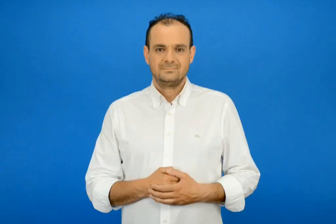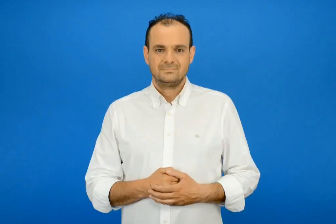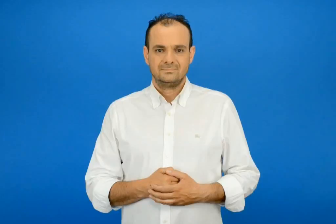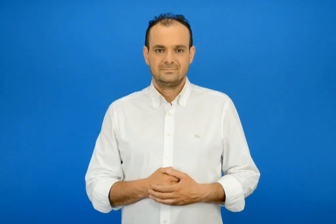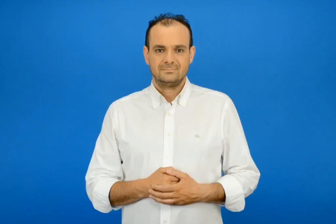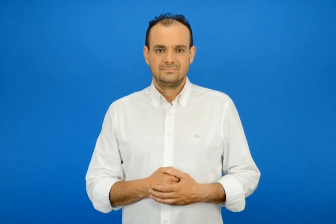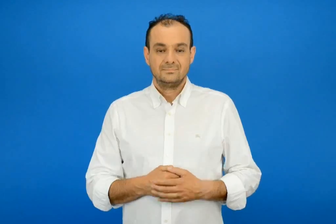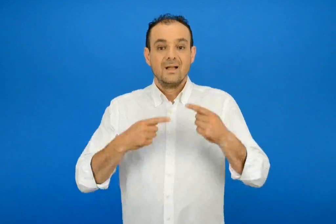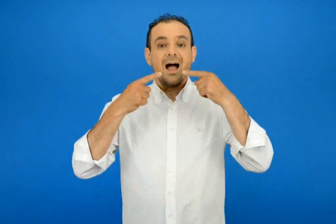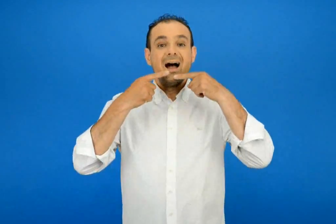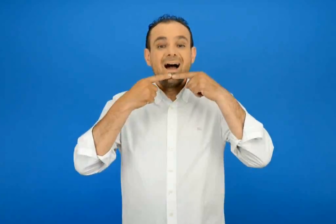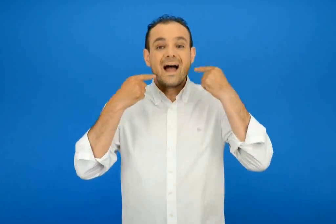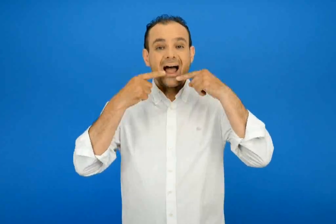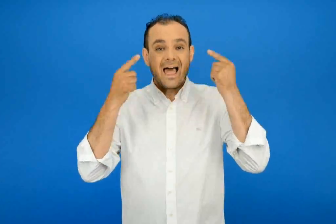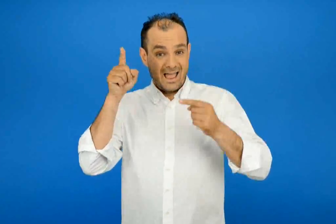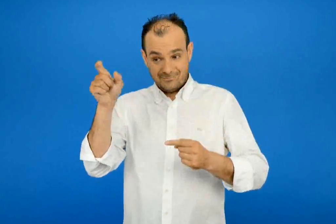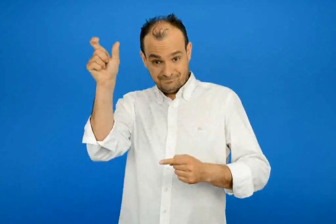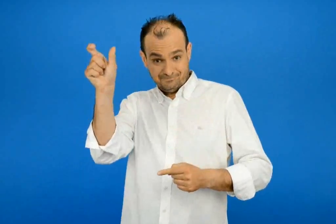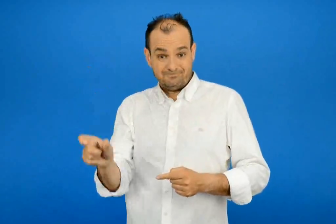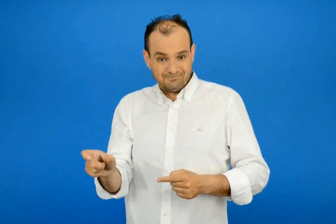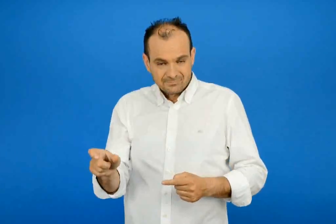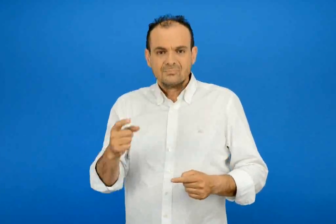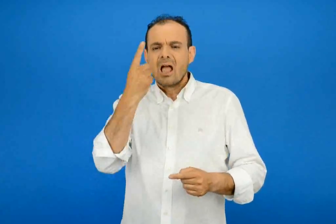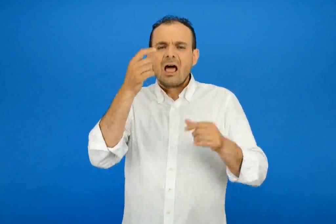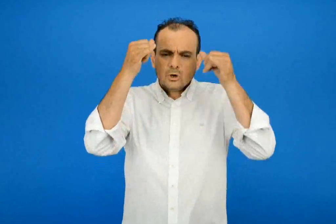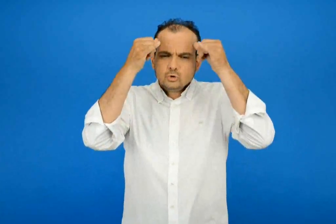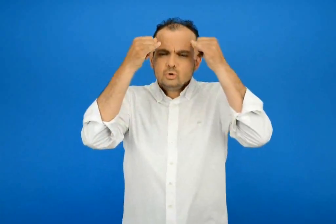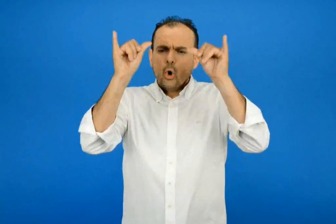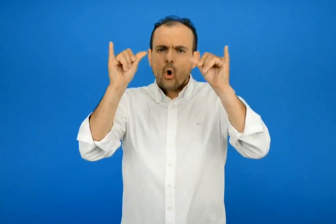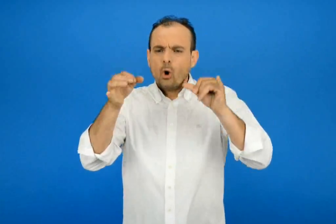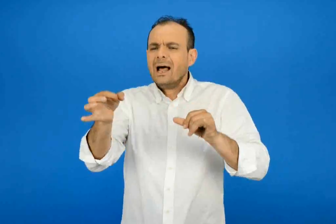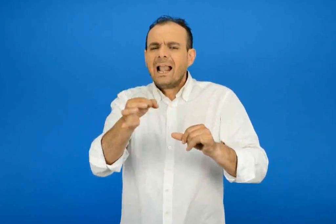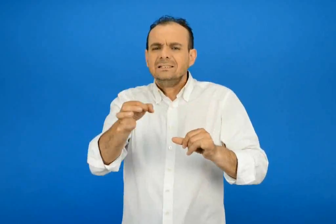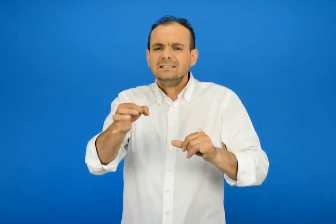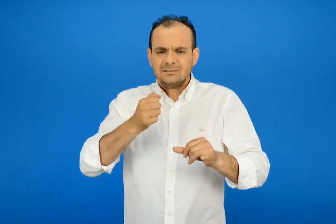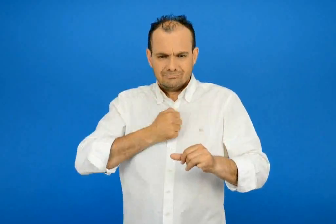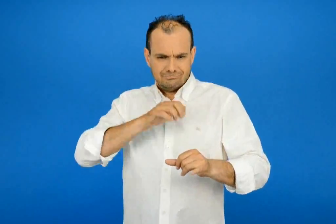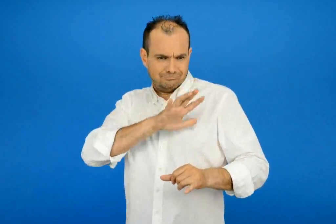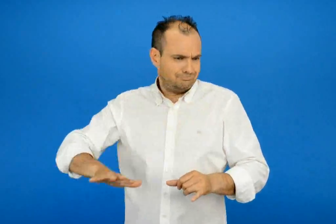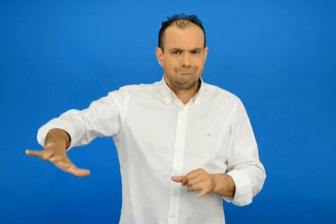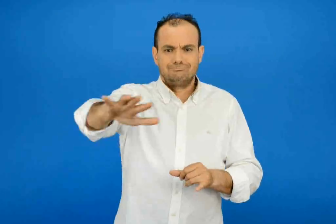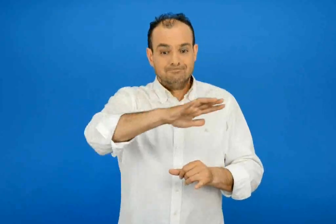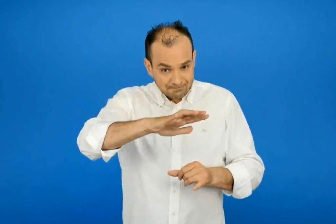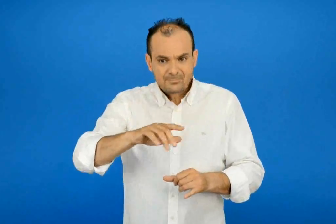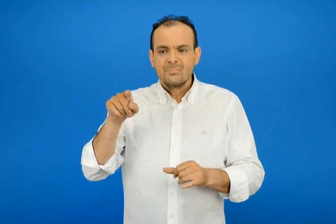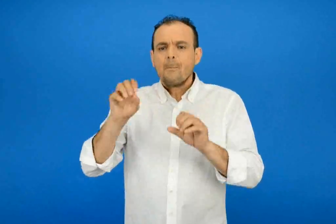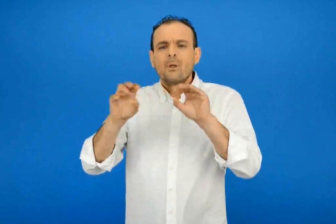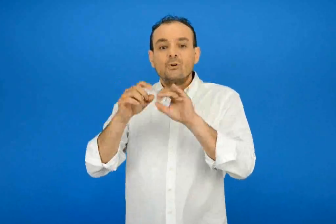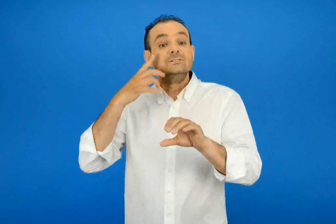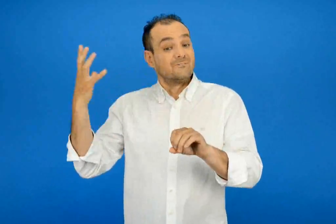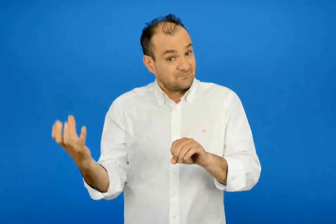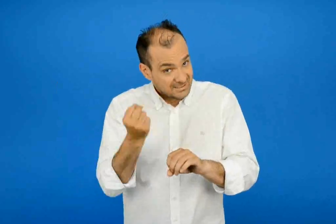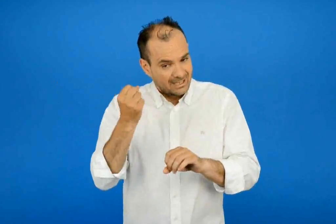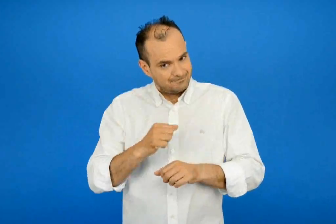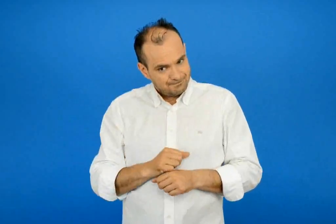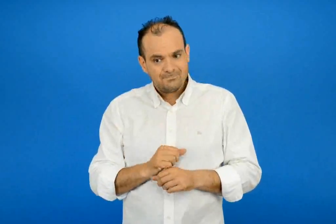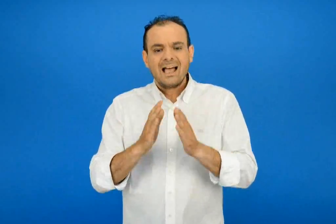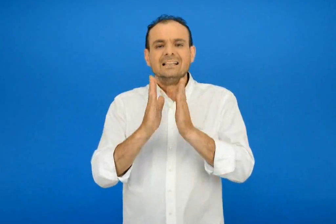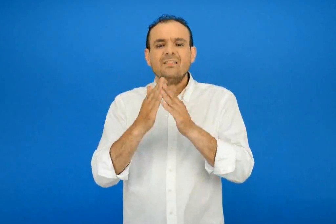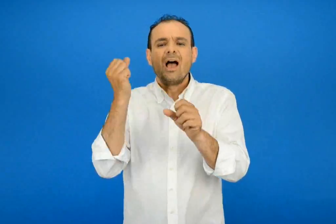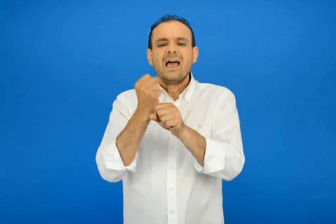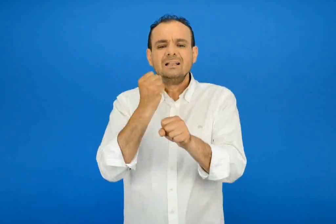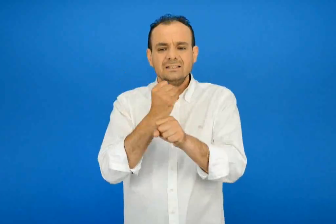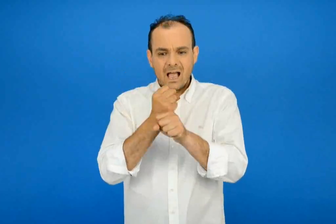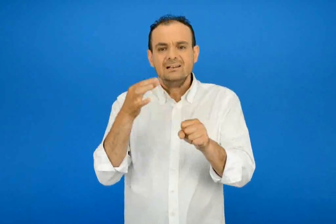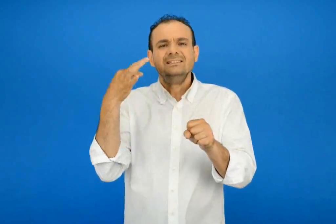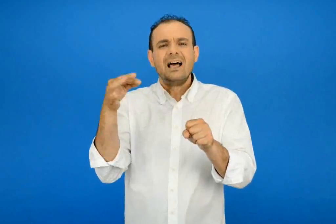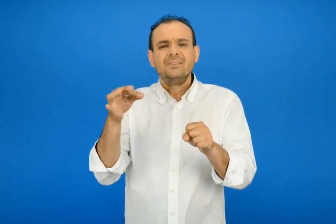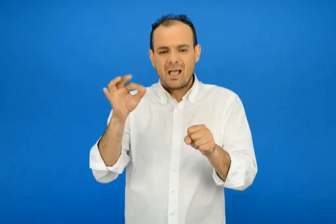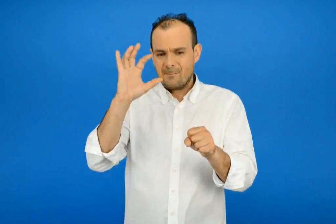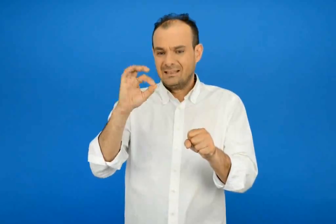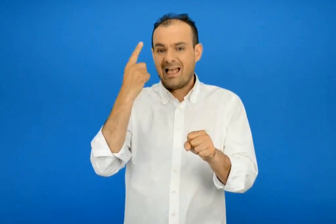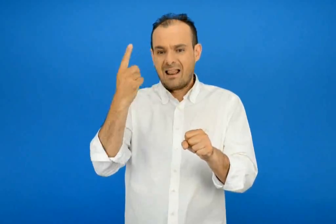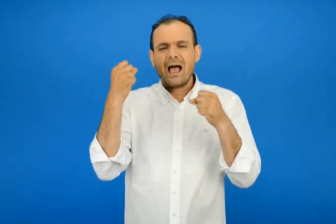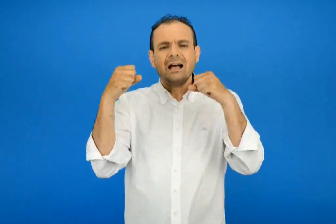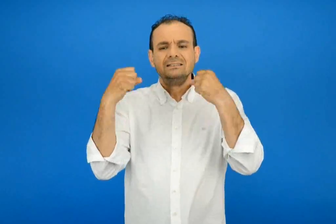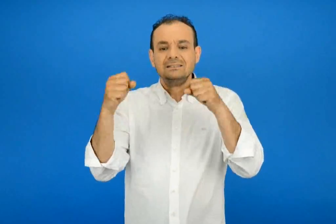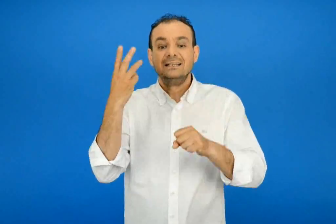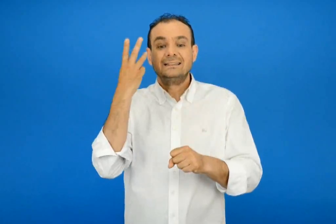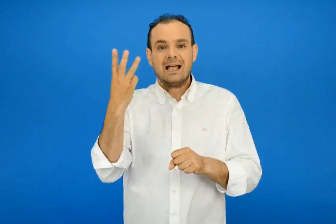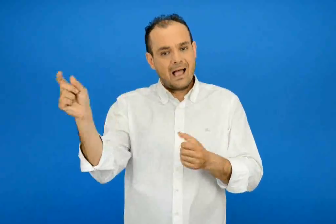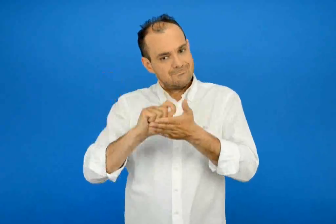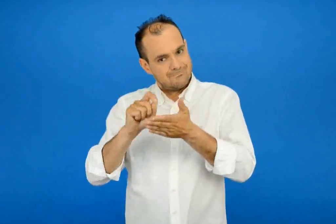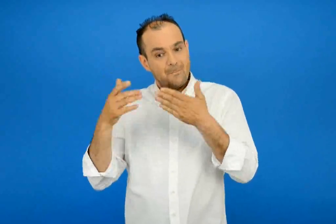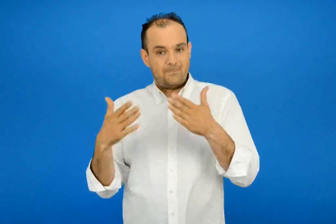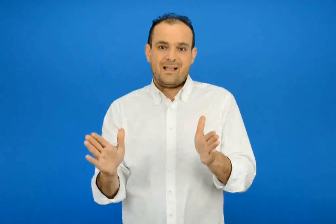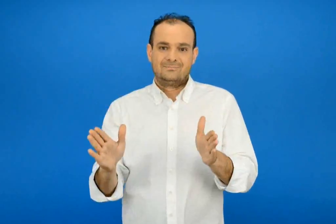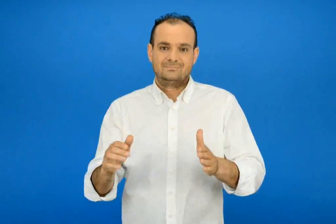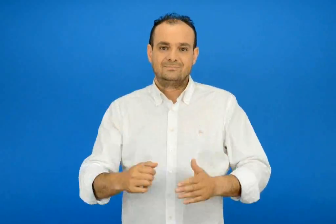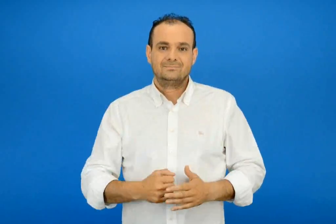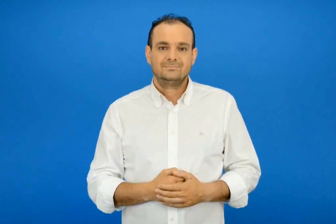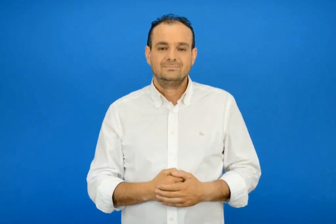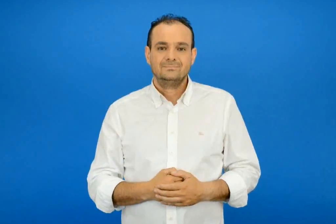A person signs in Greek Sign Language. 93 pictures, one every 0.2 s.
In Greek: και η χαρά βρήκε πληροφορίες για ένα ζώο που ζει σε νησί της χώρας μας τις έχει γράψει στο τετράδιο εργασιών στην άσκηση 3 στη σελίδα 51
